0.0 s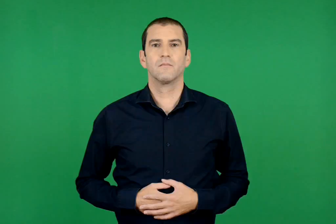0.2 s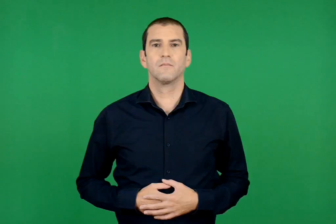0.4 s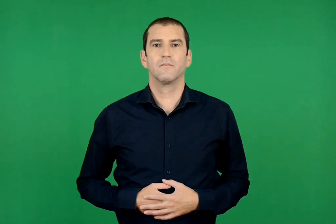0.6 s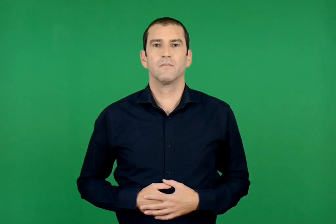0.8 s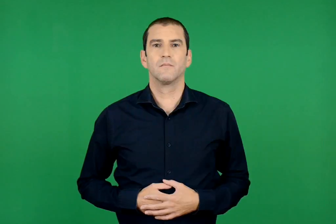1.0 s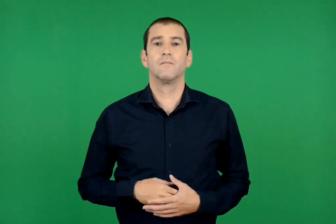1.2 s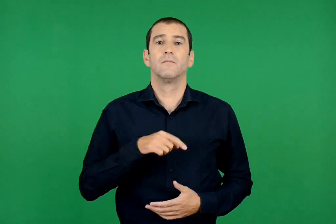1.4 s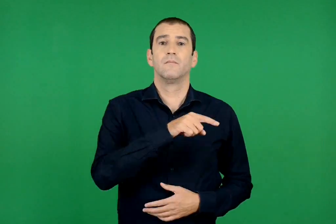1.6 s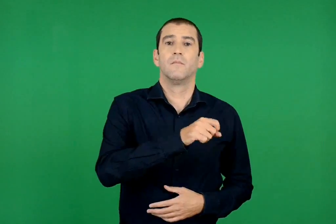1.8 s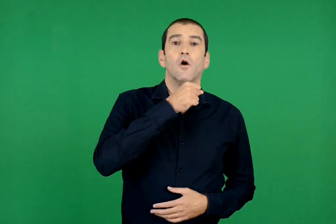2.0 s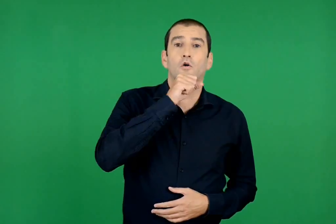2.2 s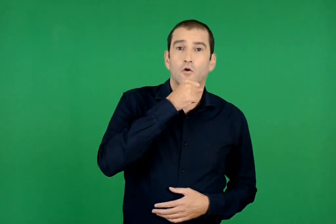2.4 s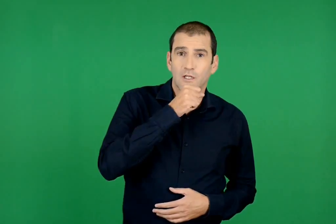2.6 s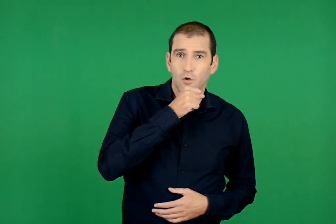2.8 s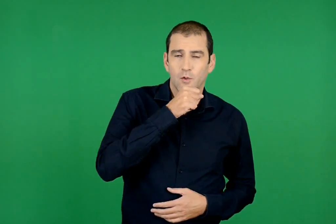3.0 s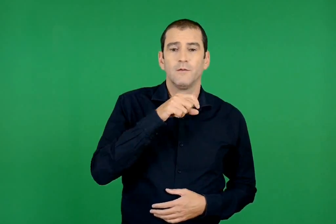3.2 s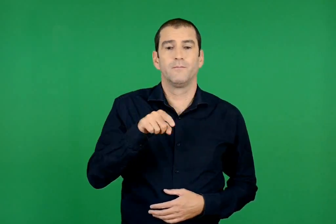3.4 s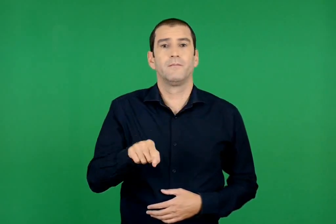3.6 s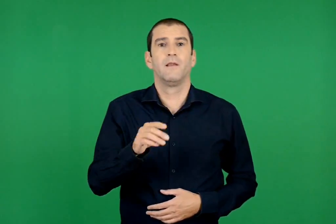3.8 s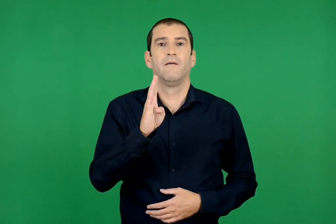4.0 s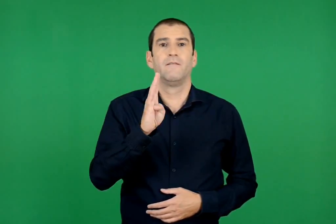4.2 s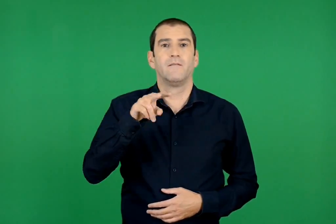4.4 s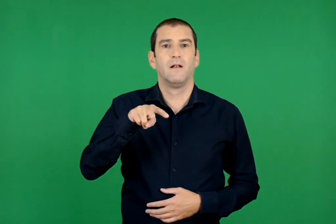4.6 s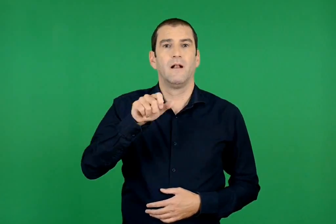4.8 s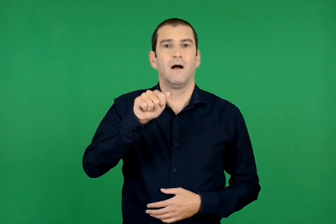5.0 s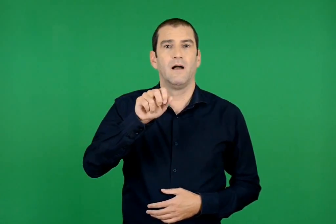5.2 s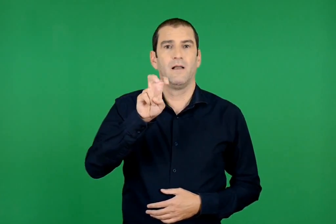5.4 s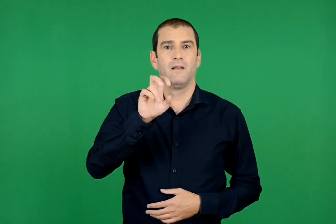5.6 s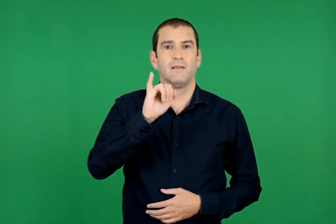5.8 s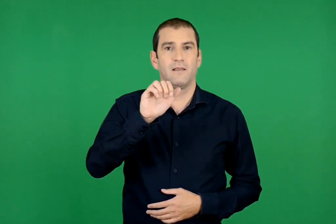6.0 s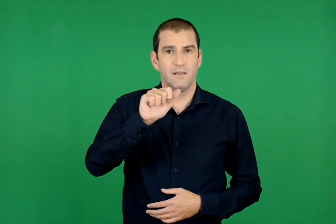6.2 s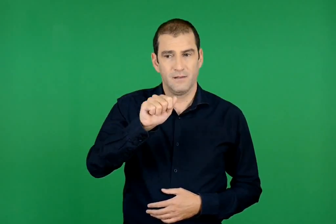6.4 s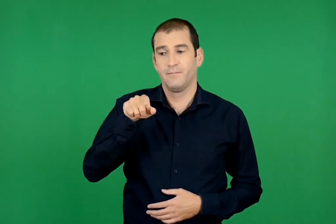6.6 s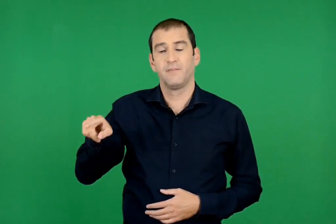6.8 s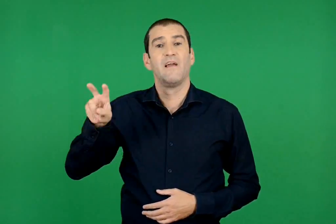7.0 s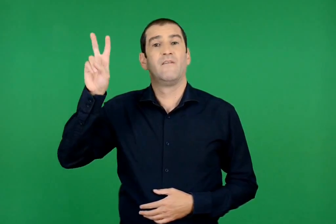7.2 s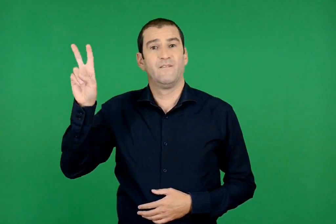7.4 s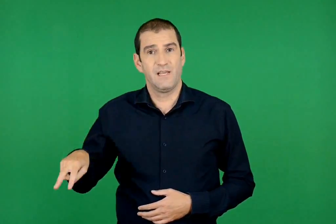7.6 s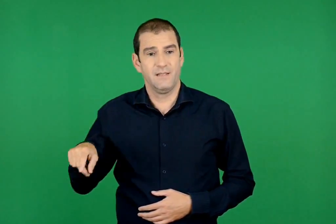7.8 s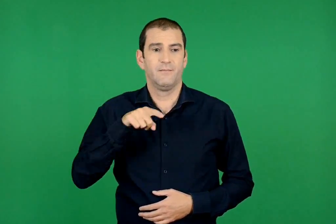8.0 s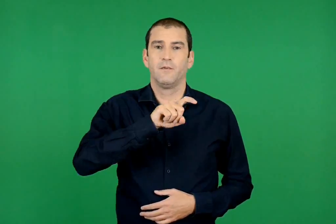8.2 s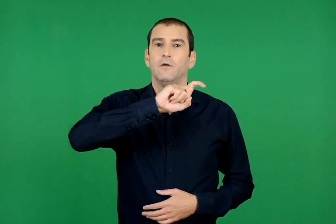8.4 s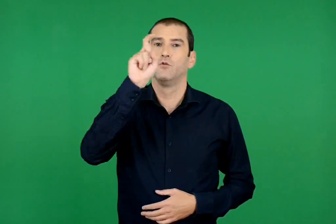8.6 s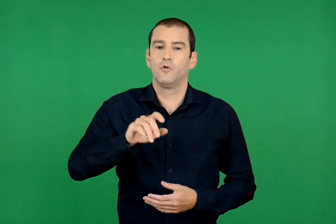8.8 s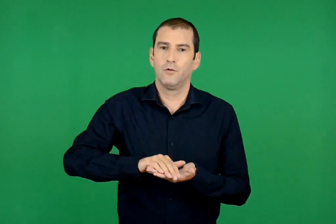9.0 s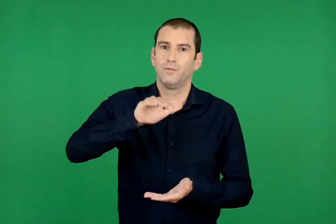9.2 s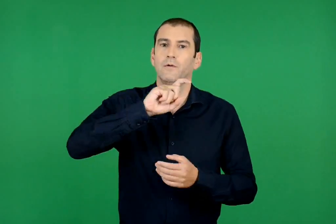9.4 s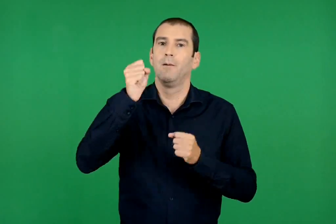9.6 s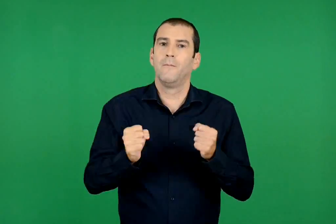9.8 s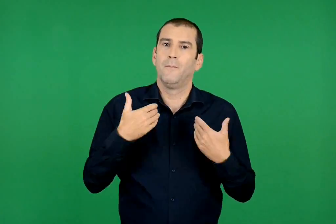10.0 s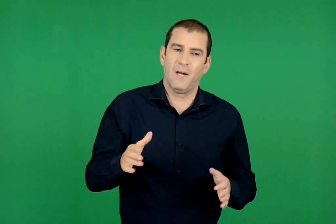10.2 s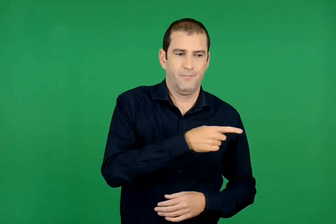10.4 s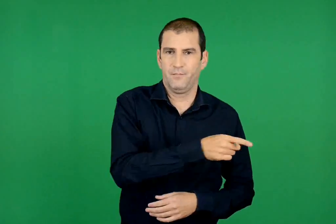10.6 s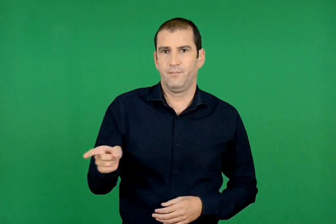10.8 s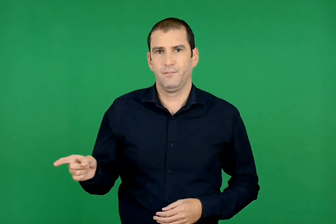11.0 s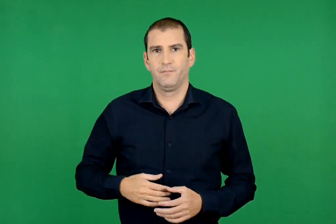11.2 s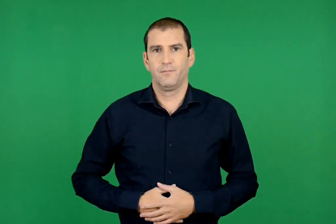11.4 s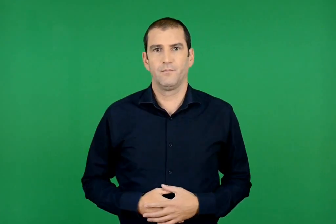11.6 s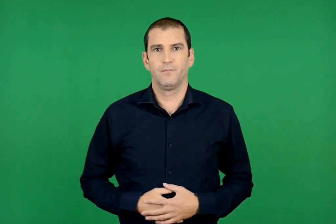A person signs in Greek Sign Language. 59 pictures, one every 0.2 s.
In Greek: έζησε στην κωνσταντινούπολη , στη βλαχία και στη βιέννη
